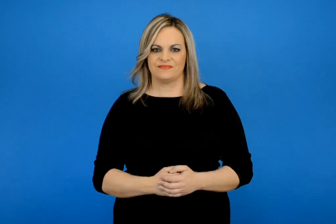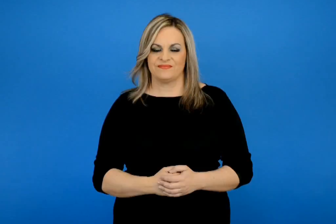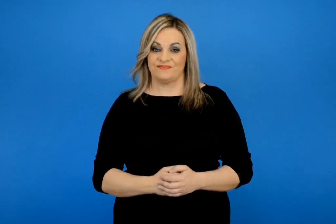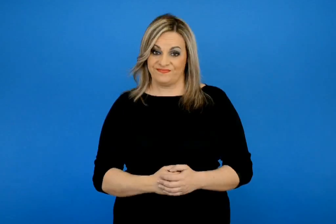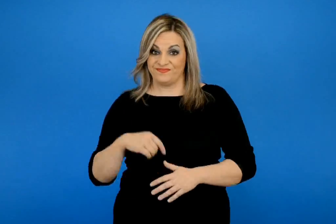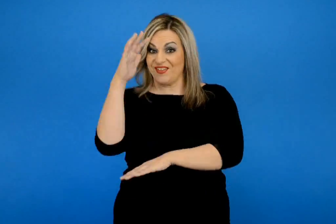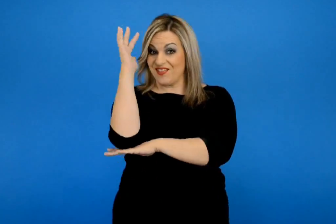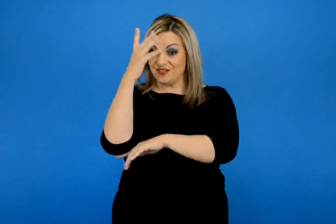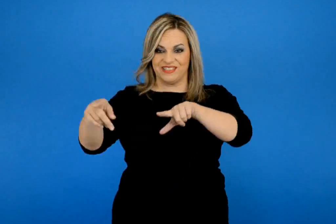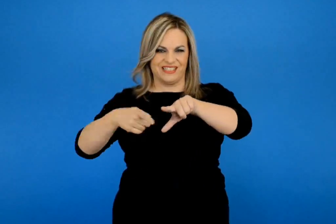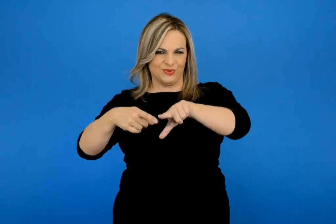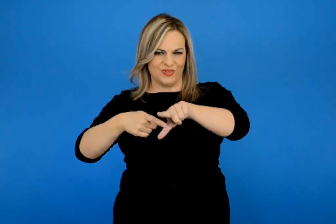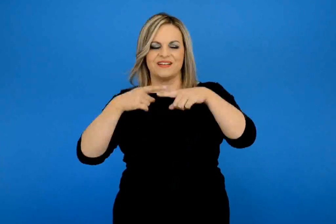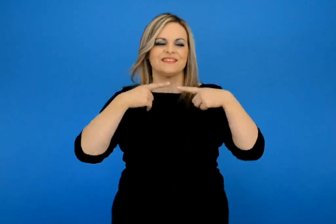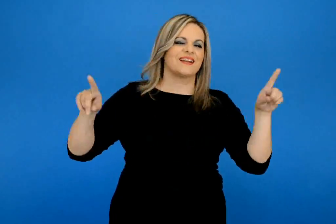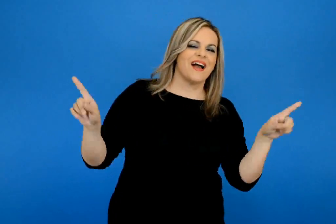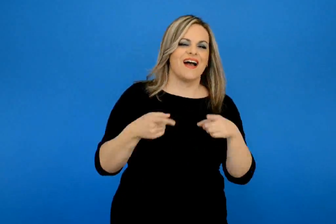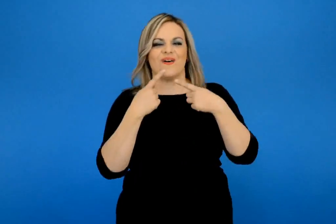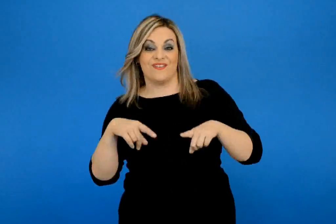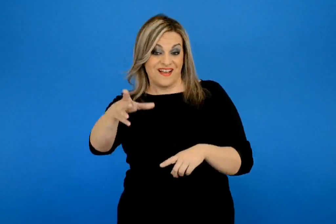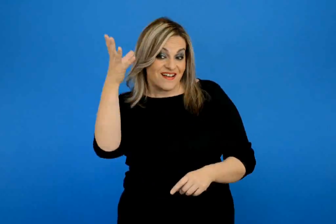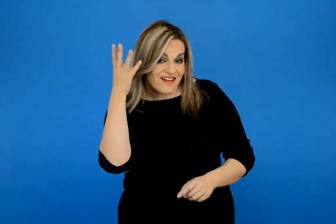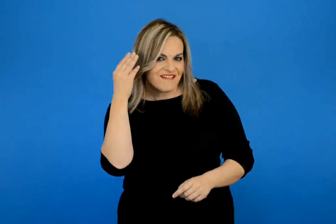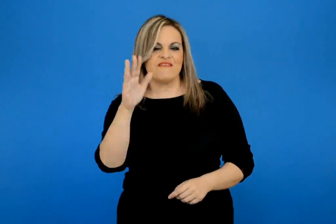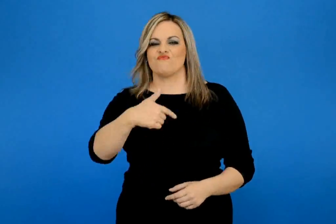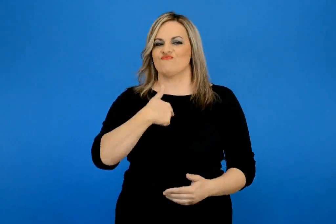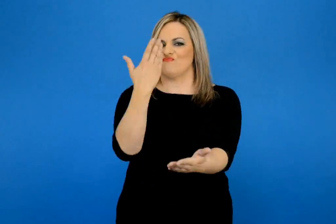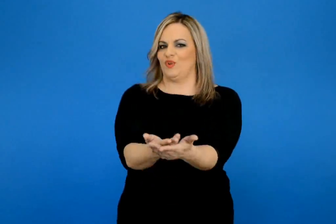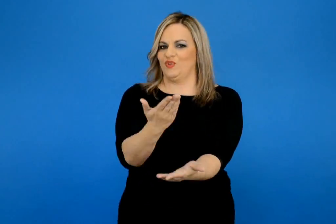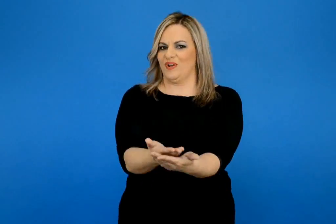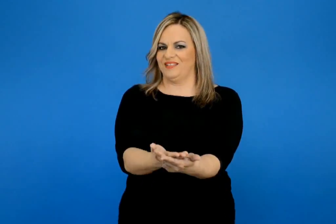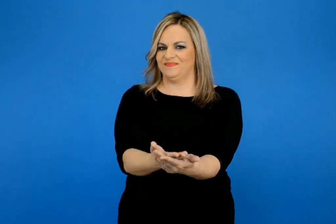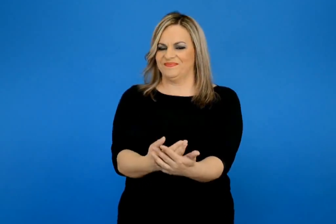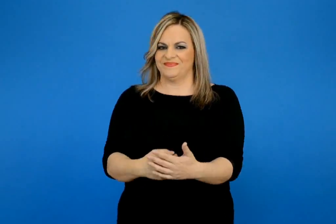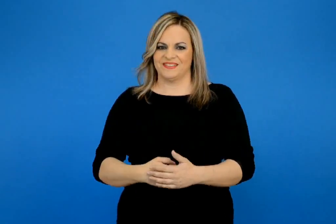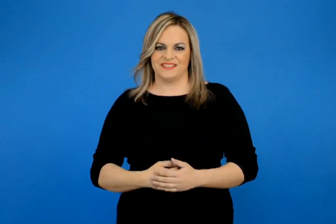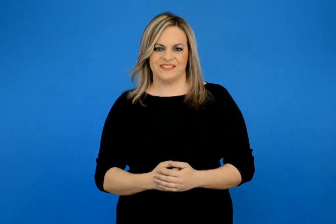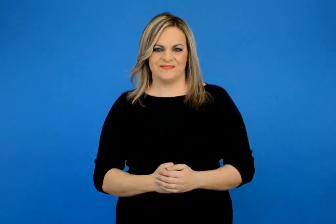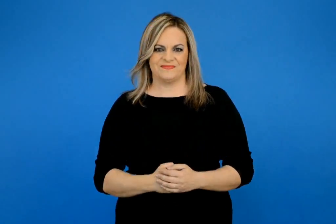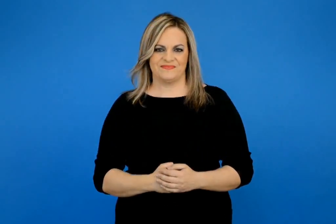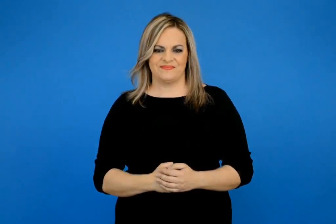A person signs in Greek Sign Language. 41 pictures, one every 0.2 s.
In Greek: για να ακούσεις τραγούδια με θέμα το χριστουγεννιάτικο δέντρο σου προτείνουμε
